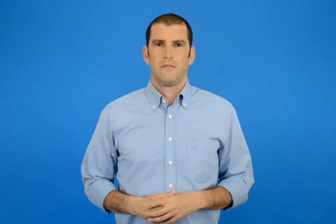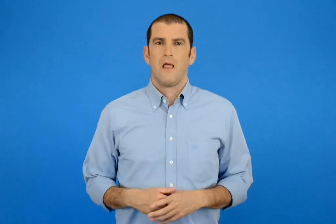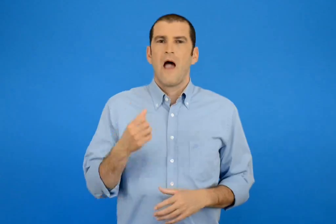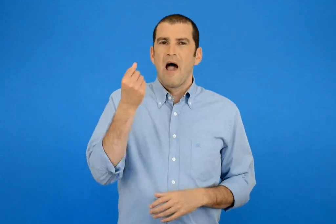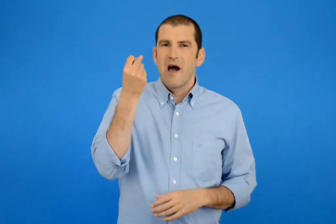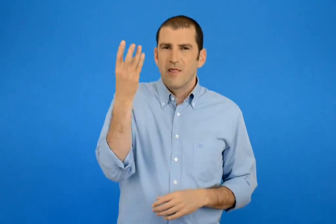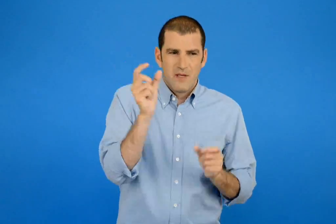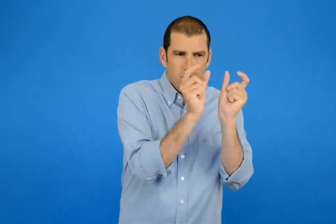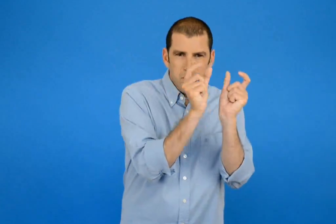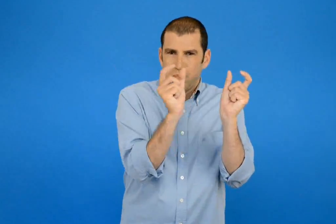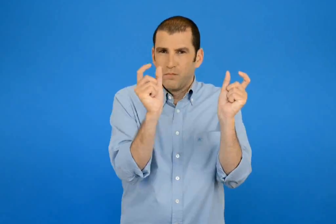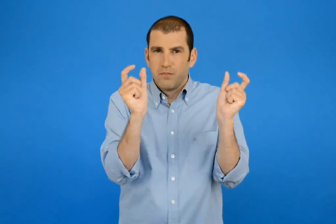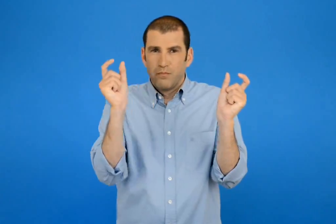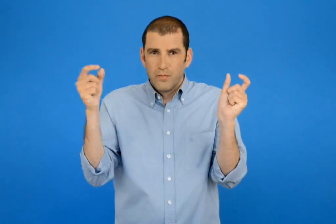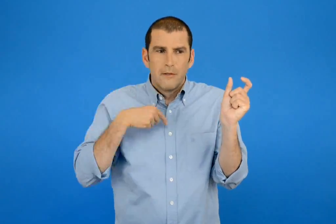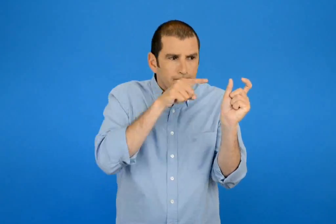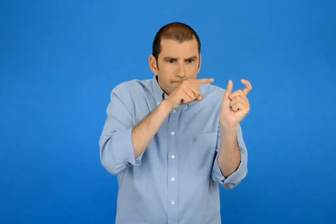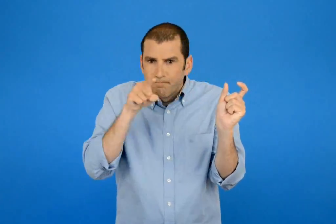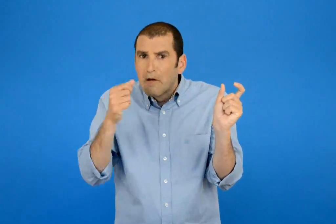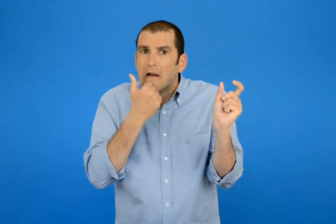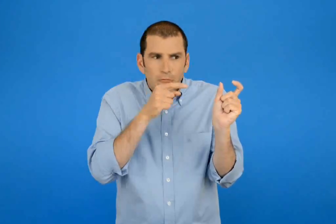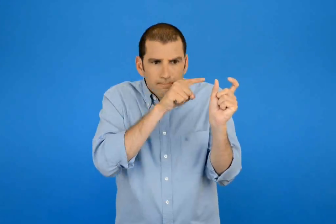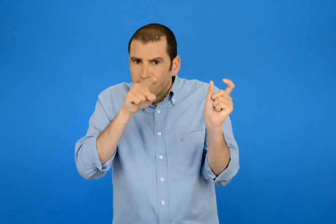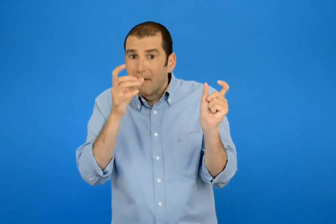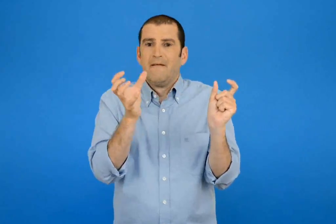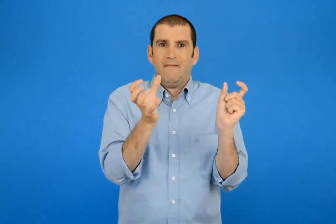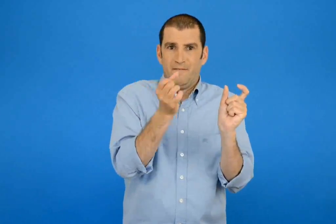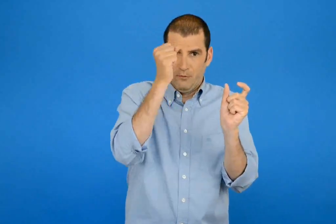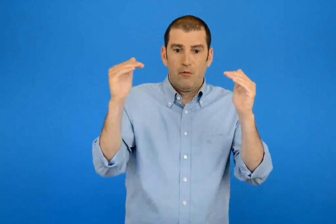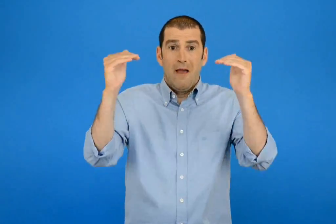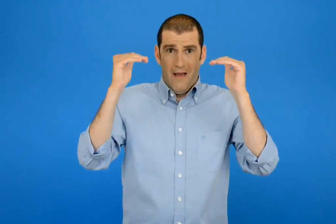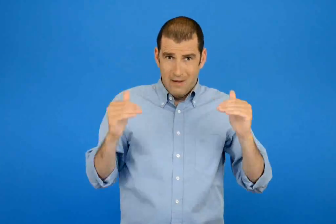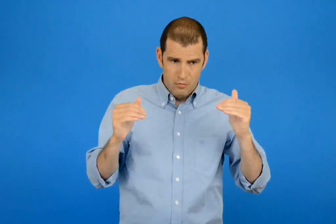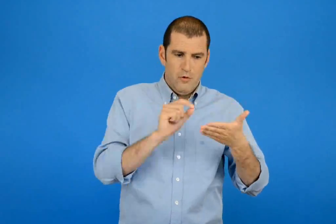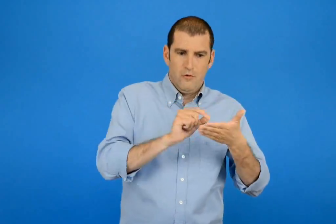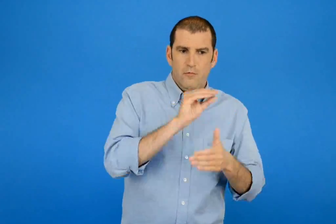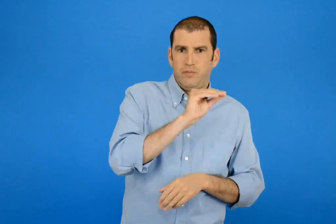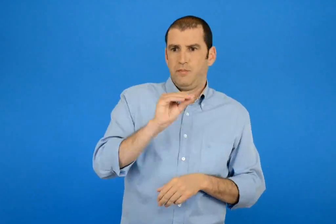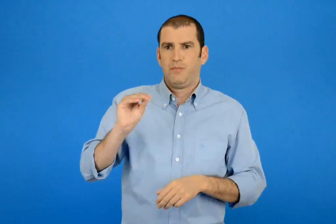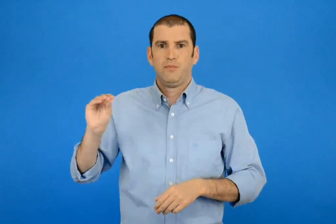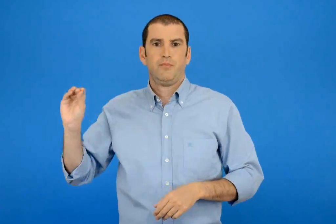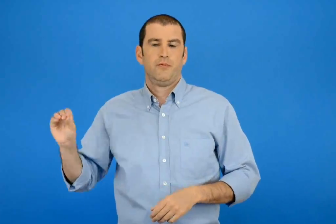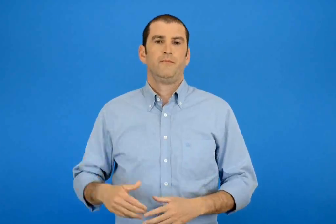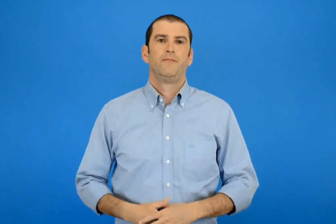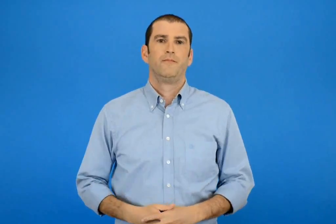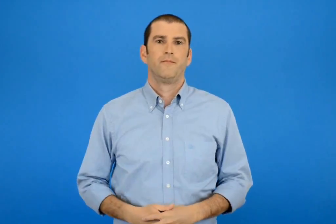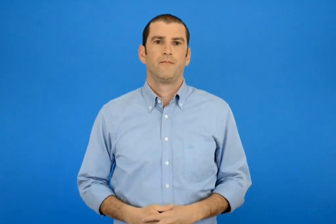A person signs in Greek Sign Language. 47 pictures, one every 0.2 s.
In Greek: βρίσκω το λάθος και ξαναγραφώ τις αριθμοσειρές
